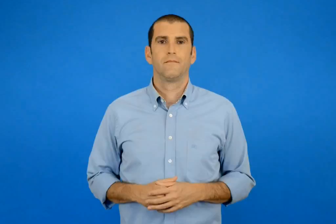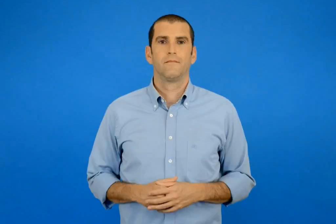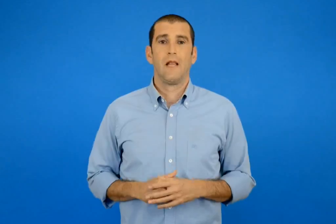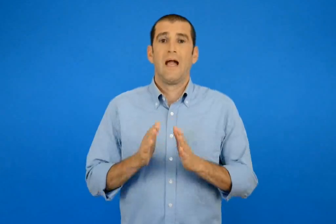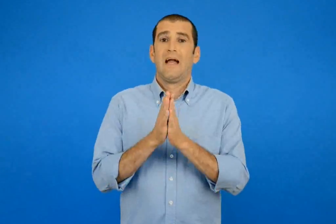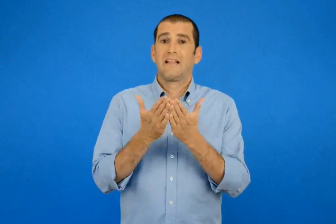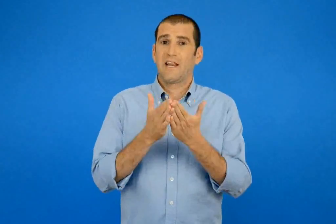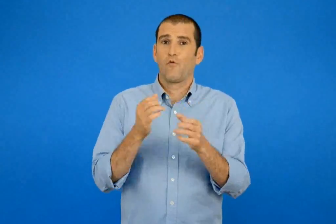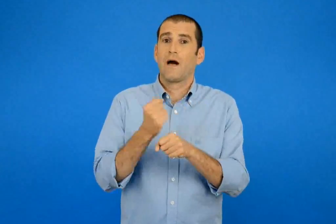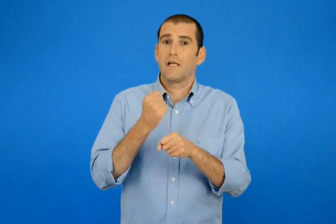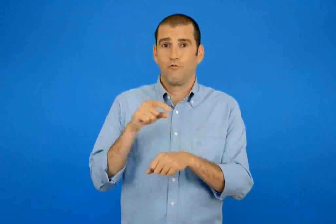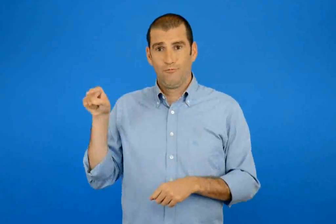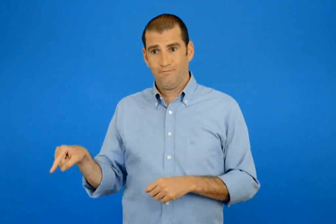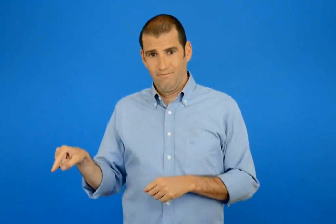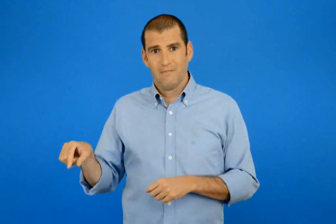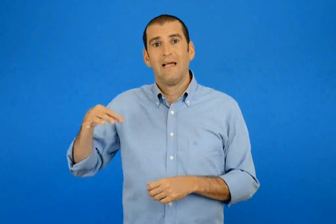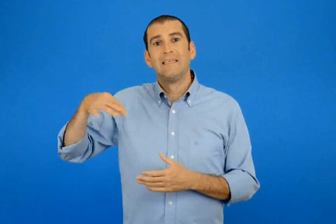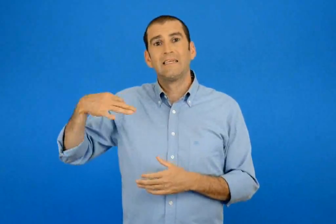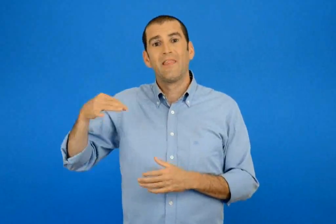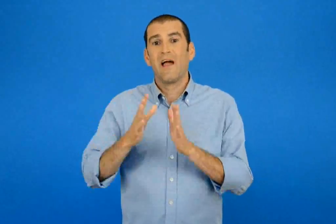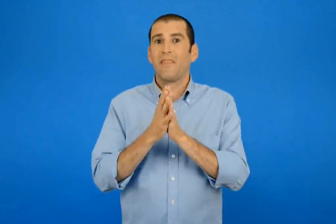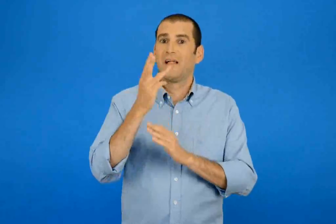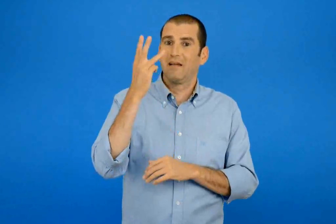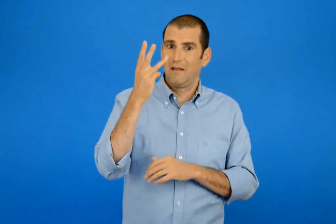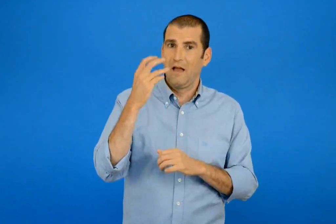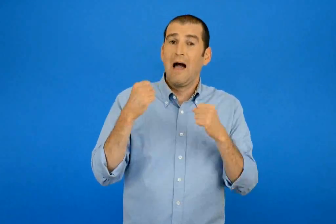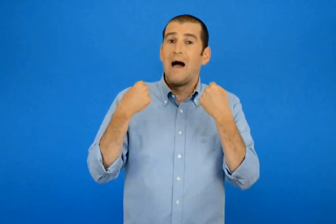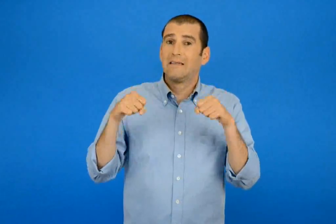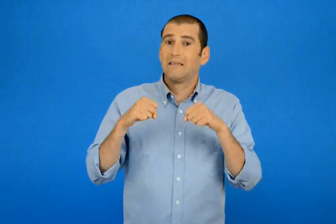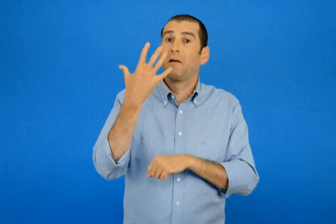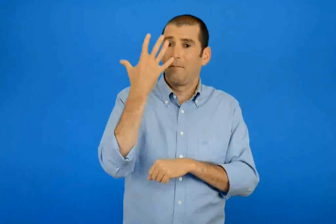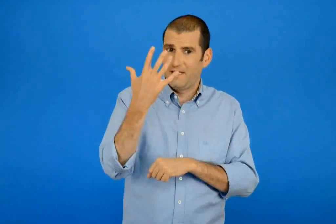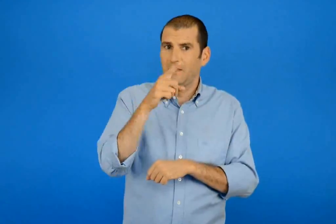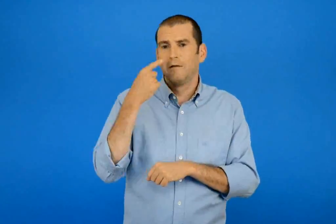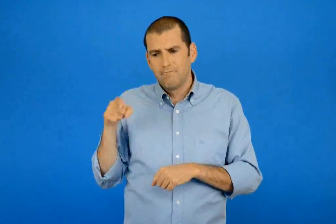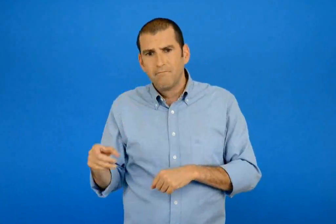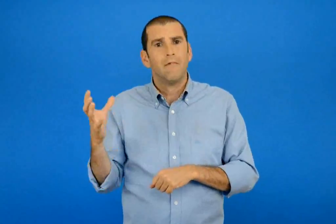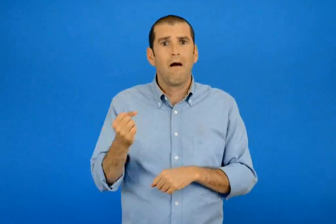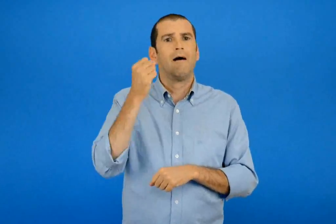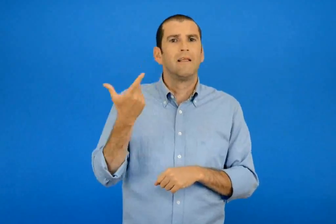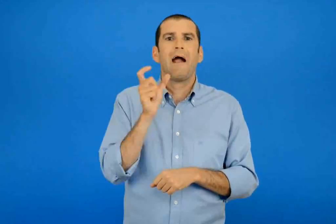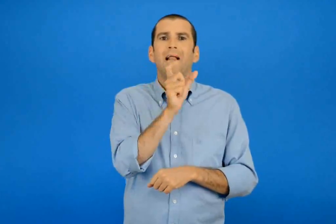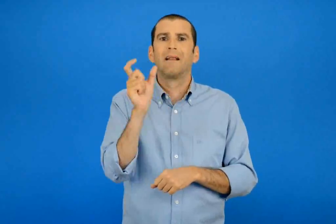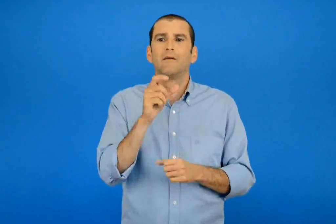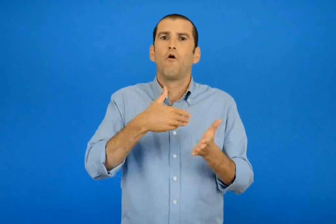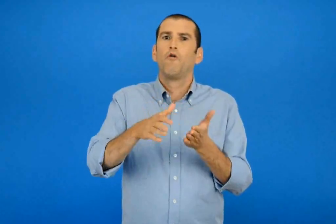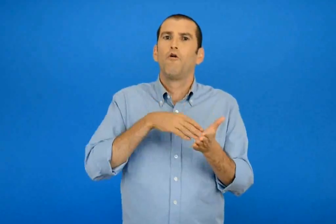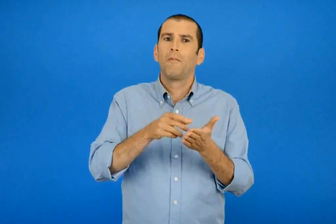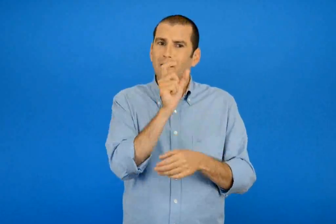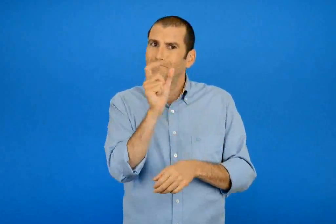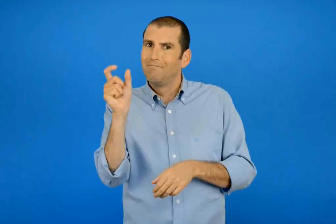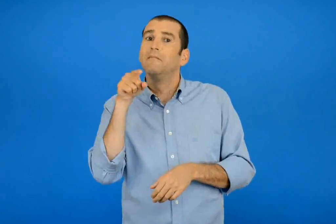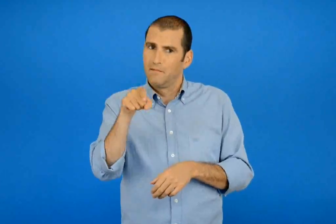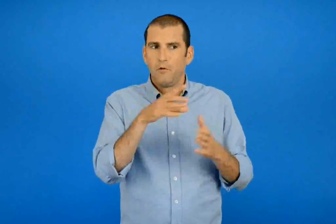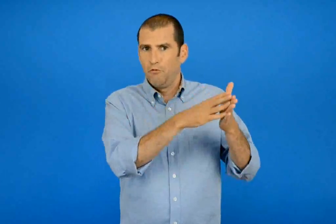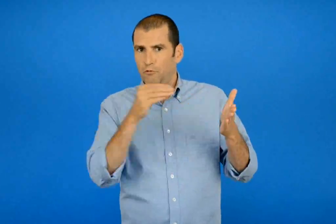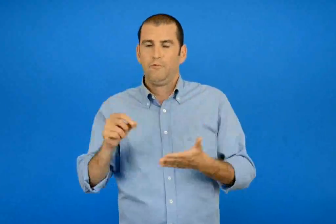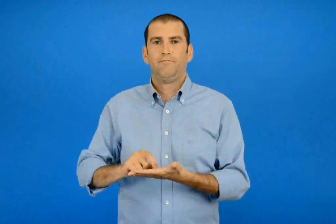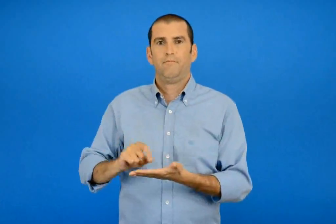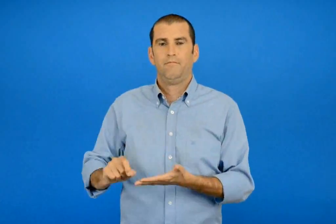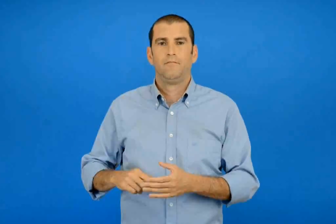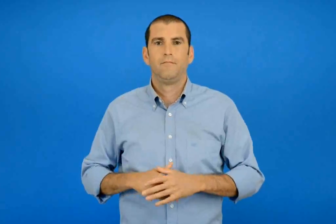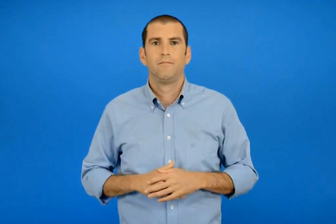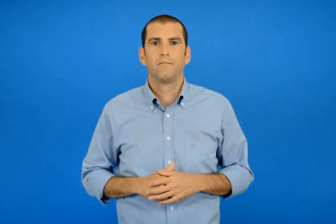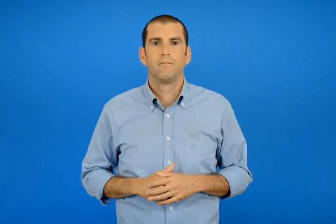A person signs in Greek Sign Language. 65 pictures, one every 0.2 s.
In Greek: στο τετράδιο εργασιών στη σελίδα 13 και στην άσκηση 5 θα βρεις χρωματιστές λέξεις να αντιγράψεις
